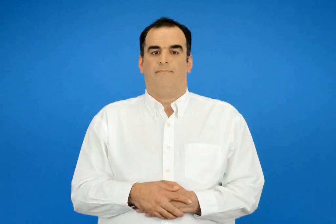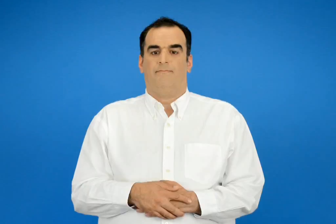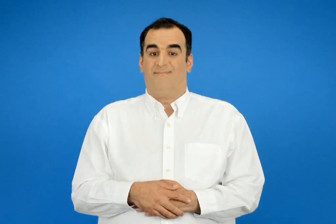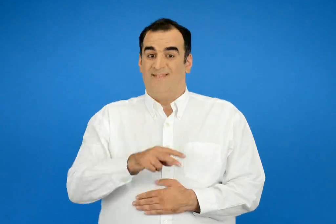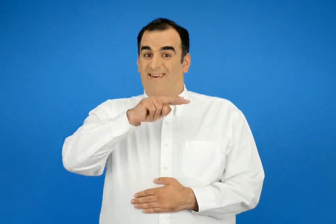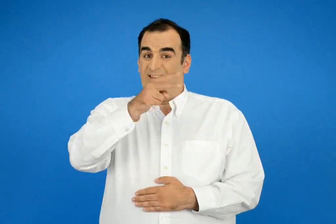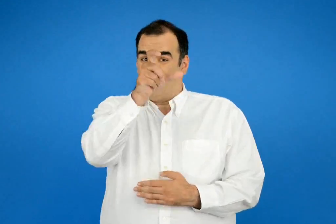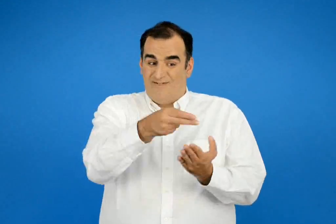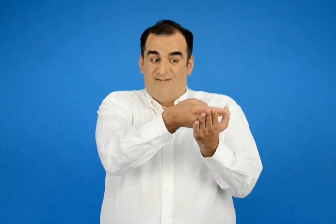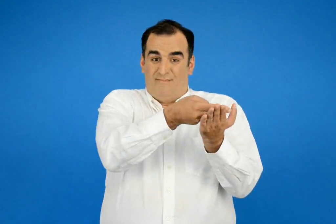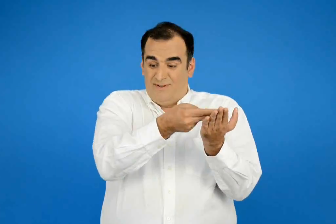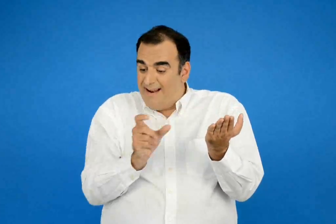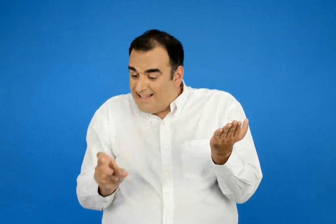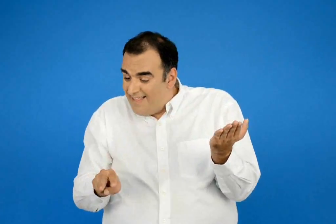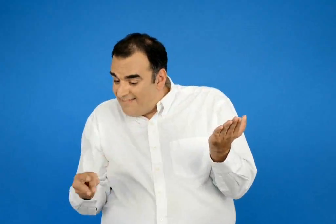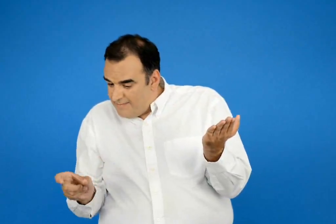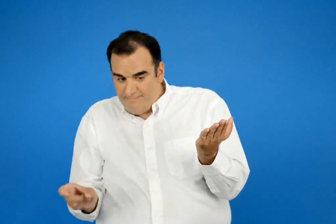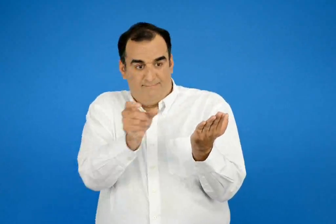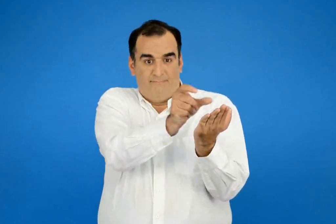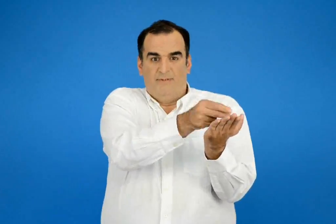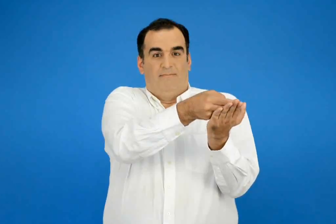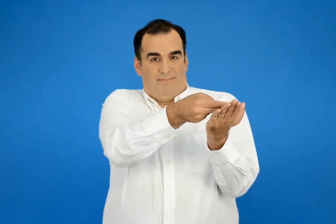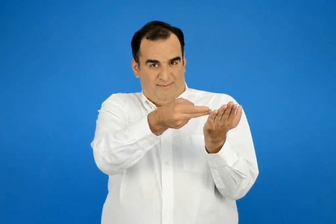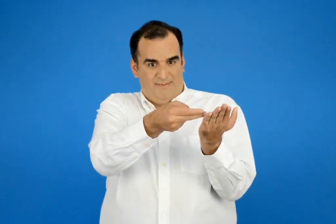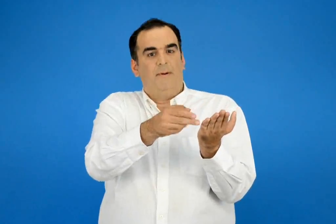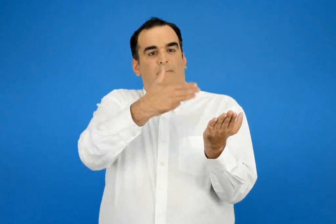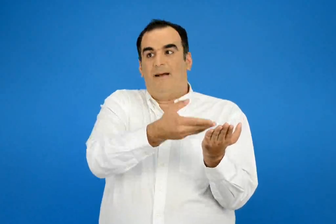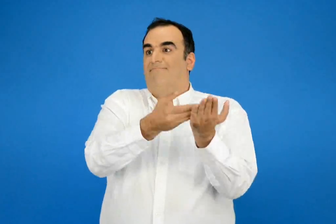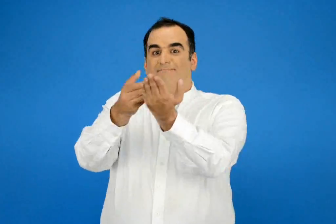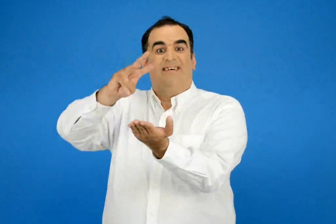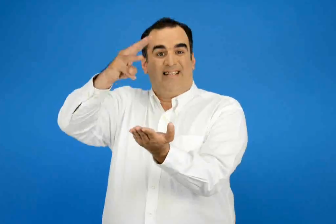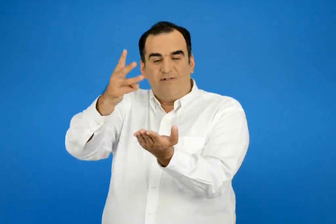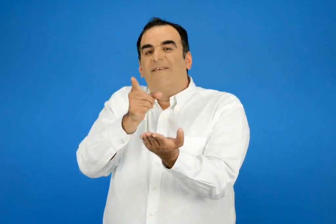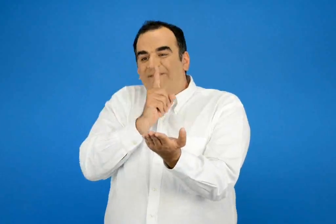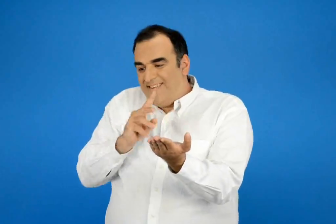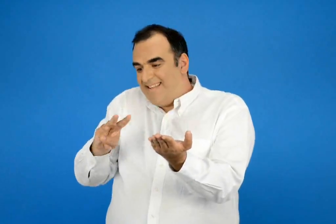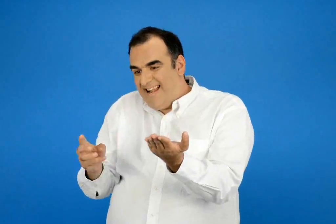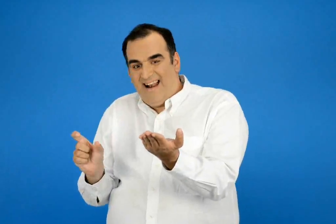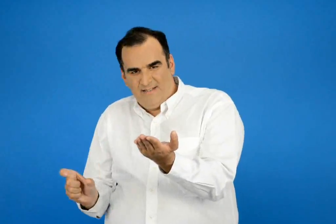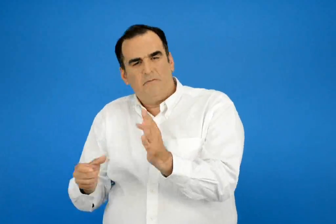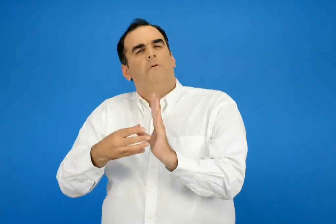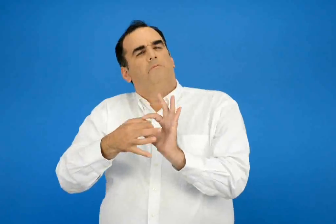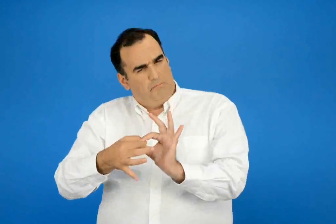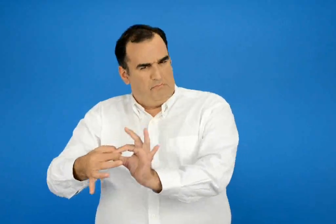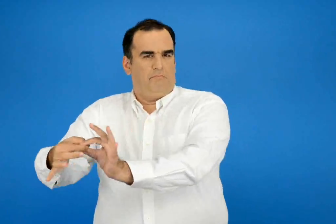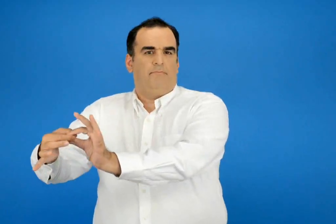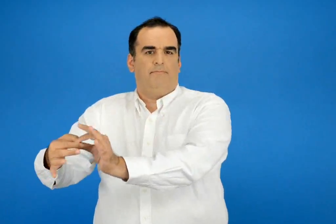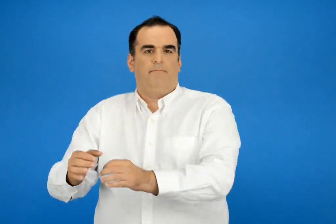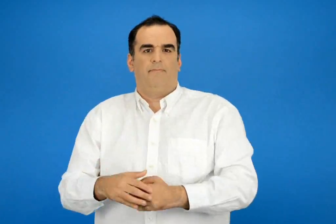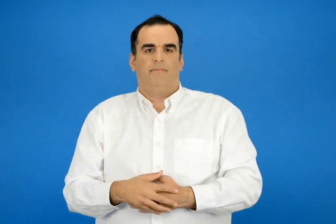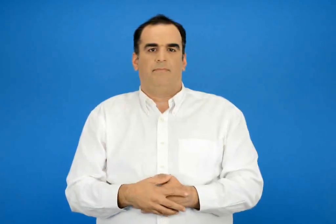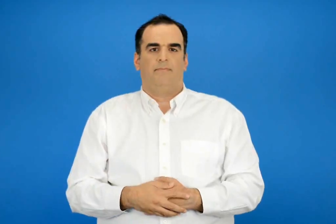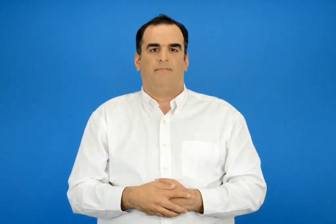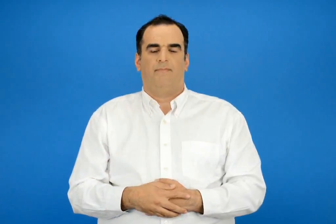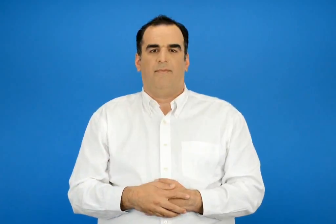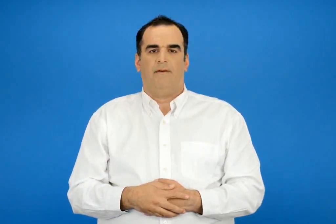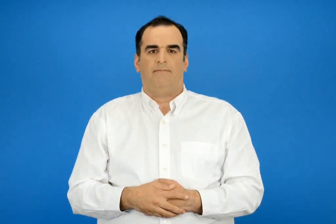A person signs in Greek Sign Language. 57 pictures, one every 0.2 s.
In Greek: ο δεύτερος παίκτης γραφεί και αυτός με τη σειρά του μια πρόταση με τη δεύτερη λέξη και δίνει το χαρτί στον τρίτο παίκτη κτ . λεπτο
